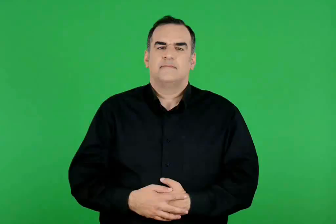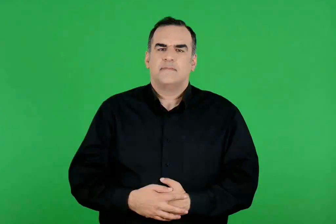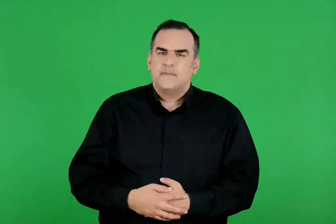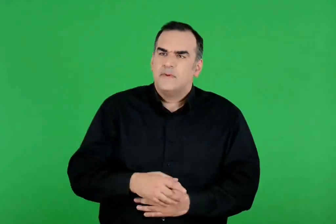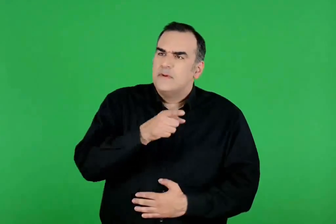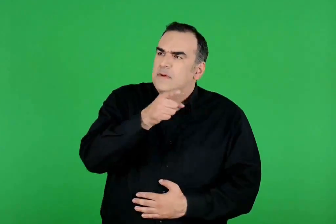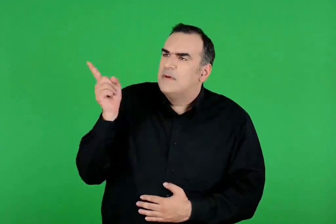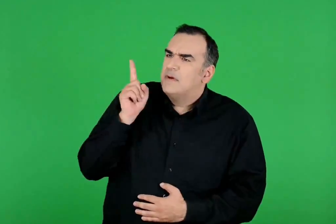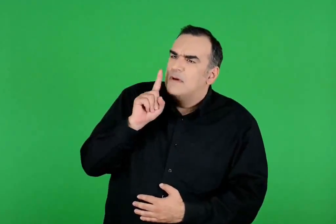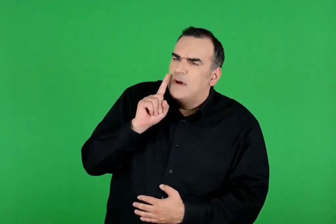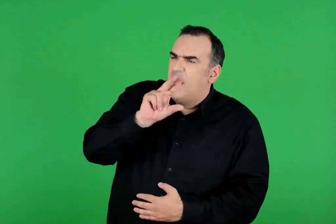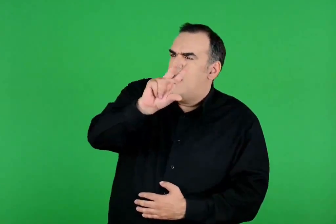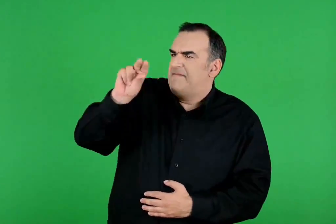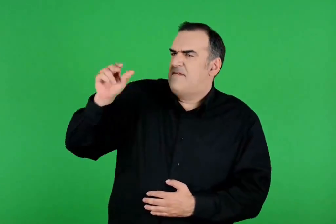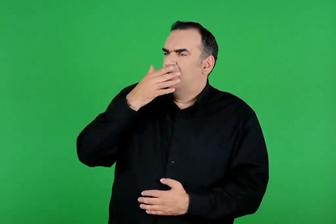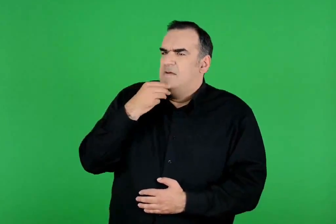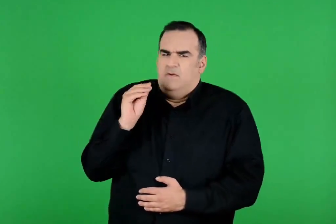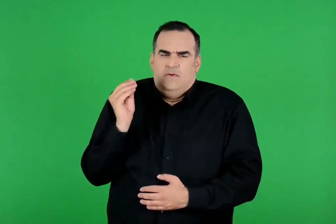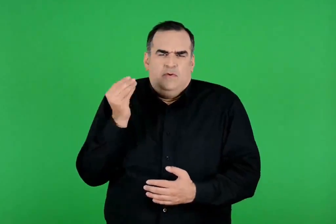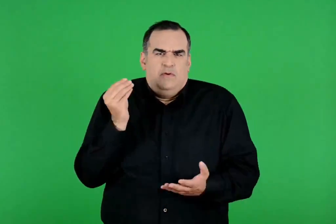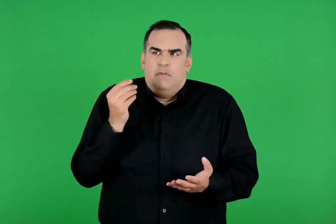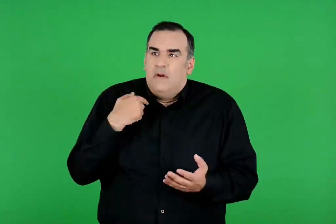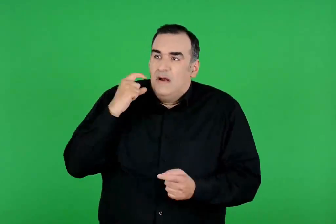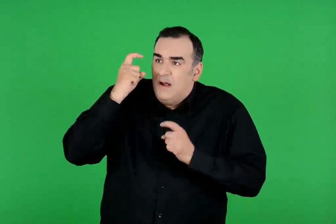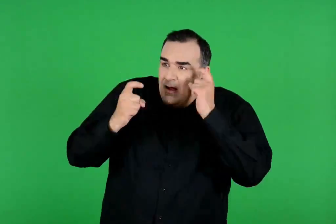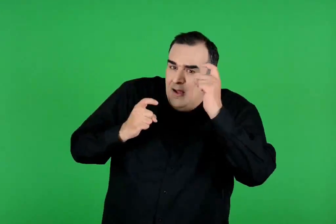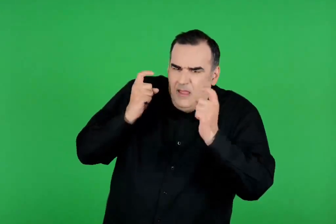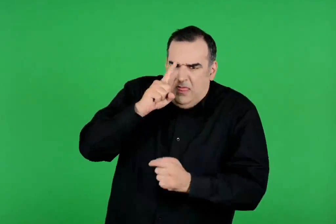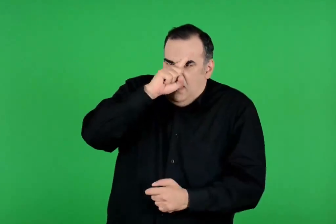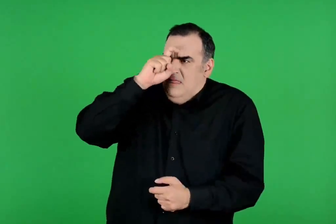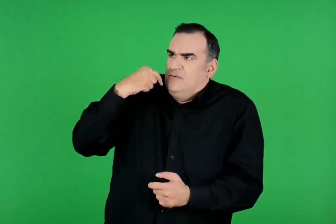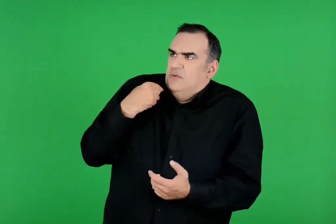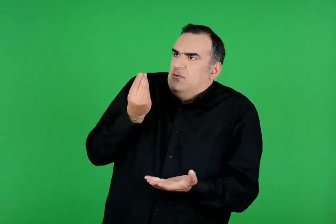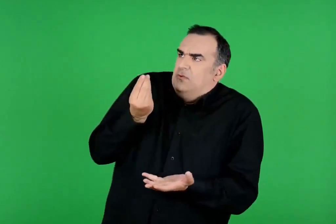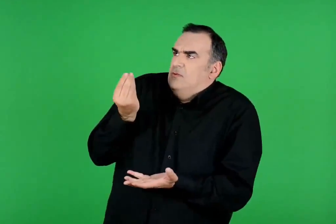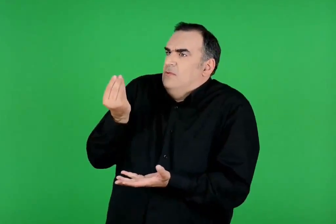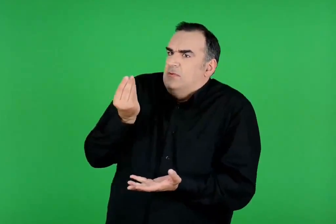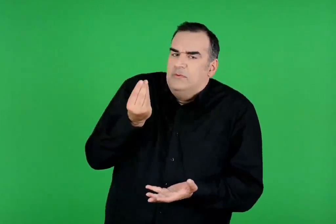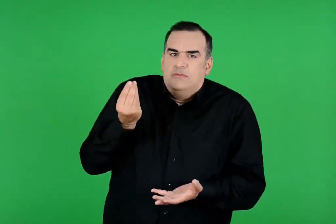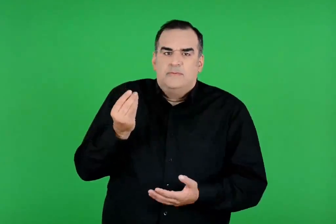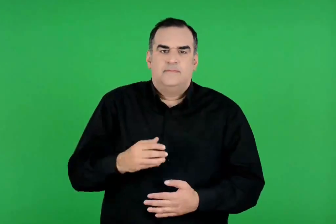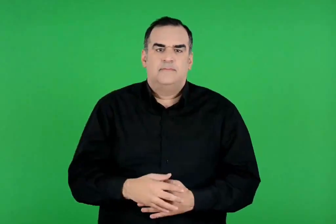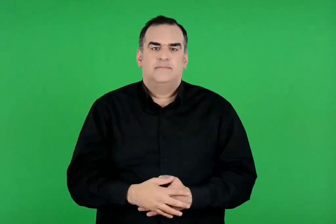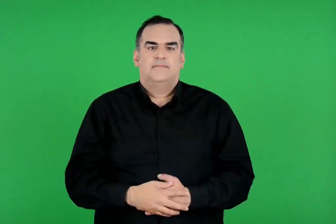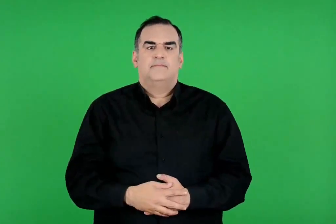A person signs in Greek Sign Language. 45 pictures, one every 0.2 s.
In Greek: μα τούτες όλες είναι το ίδιο όμορφες και δεν είναι εύκολο πράγμα να κρίνει κανείς
